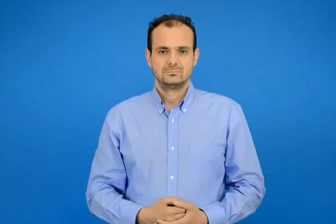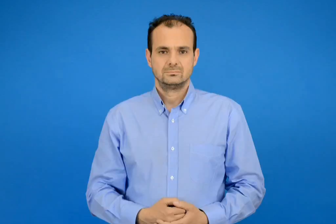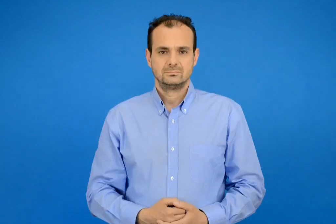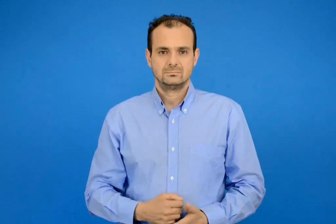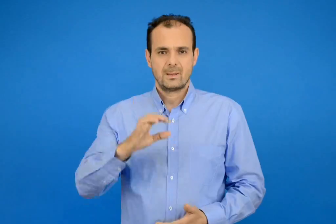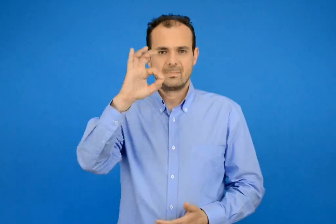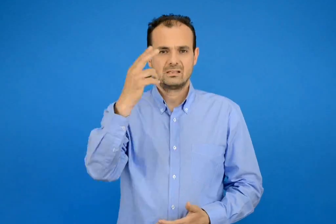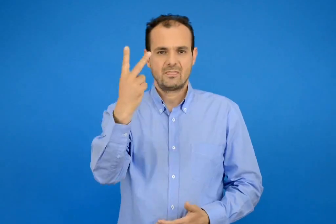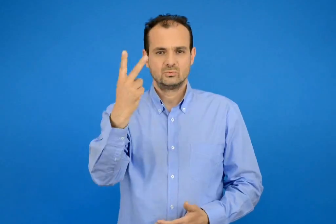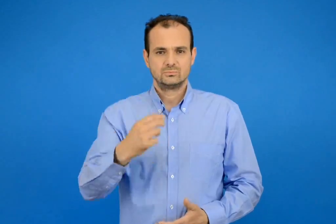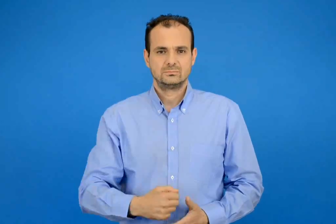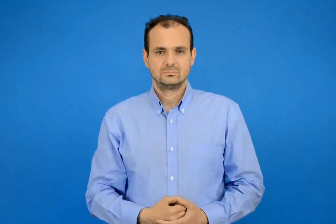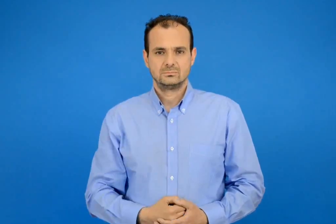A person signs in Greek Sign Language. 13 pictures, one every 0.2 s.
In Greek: πενήντα δύο
